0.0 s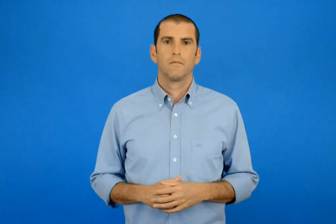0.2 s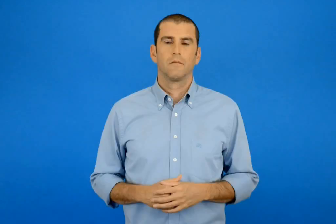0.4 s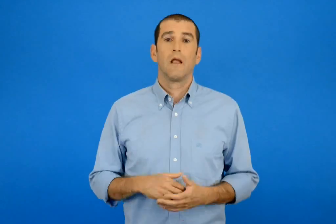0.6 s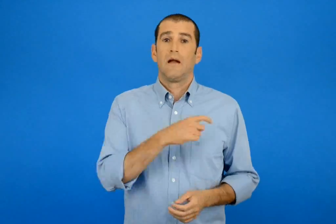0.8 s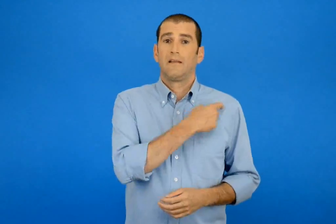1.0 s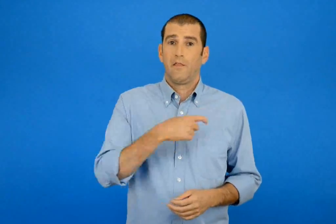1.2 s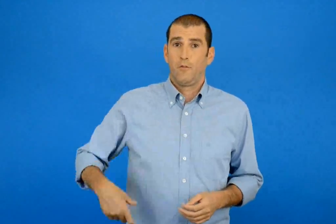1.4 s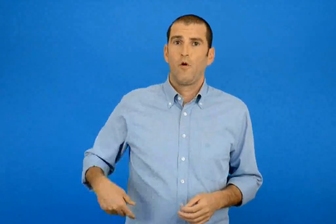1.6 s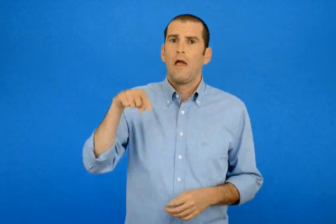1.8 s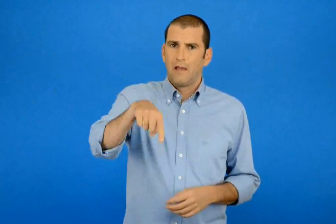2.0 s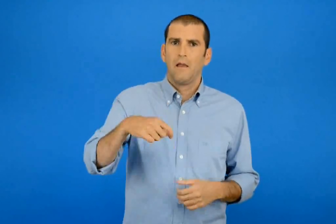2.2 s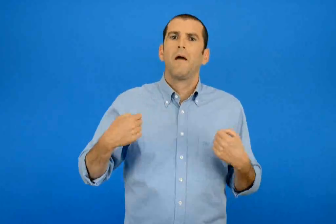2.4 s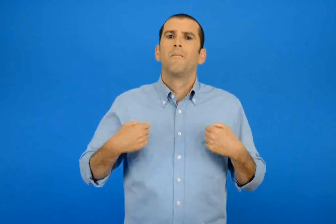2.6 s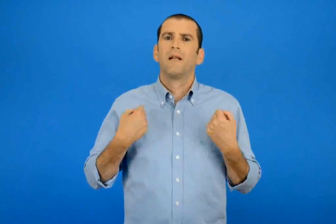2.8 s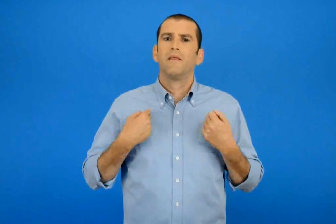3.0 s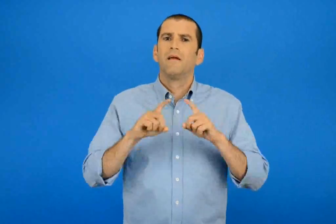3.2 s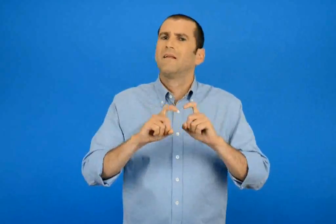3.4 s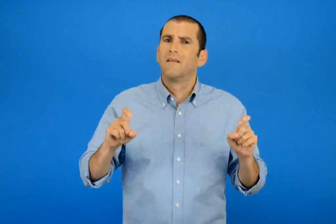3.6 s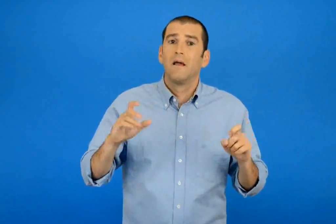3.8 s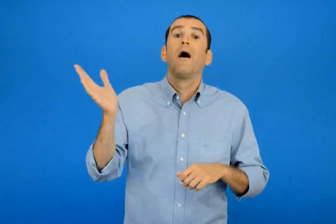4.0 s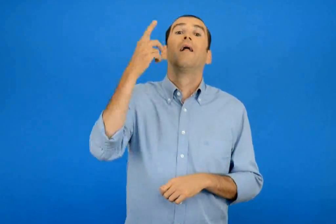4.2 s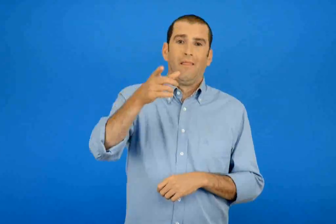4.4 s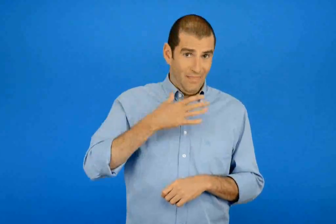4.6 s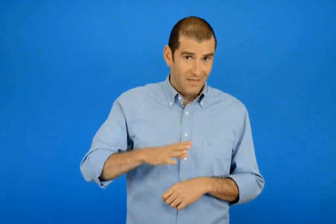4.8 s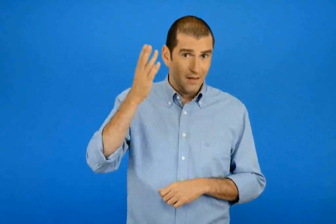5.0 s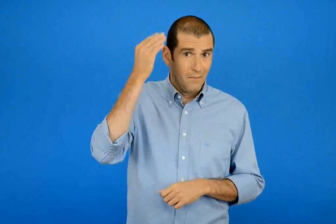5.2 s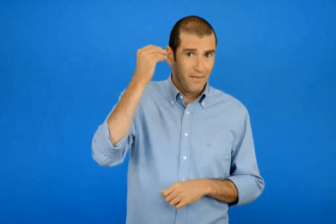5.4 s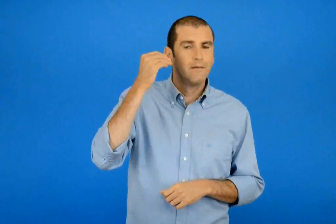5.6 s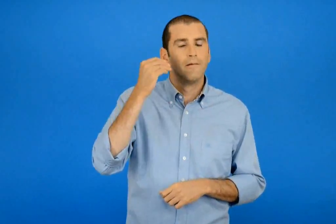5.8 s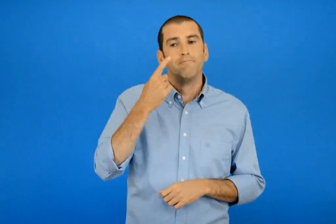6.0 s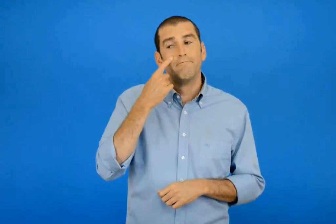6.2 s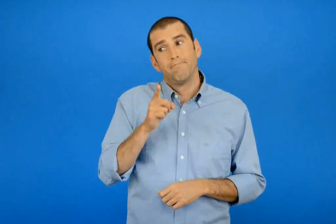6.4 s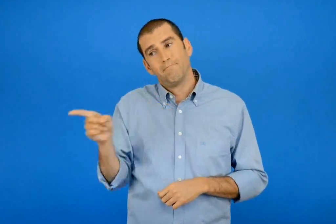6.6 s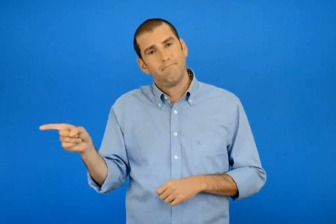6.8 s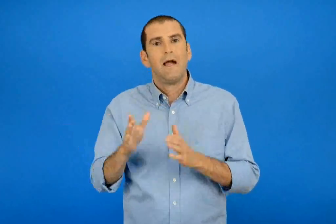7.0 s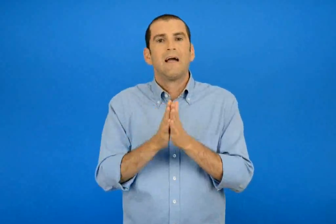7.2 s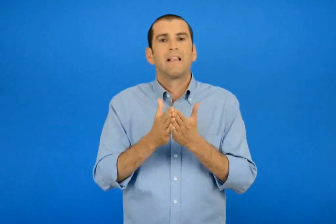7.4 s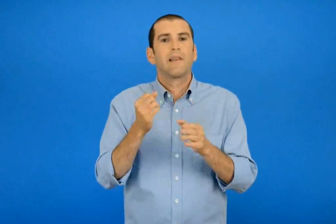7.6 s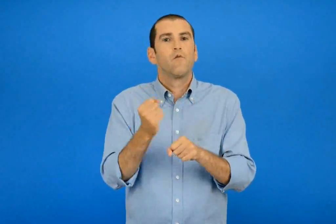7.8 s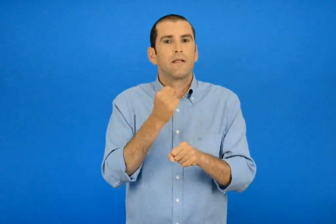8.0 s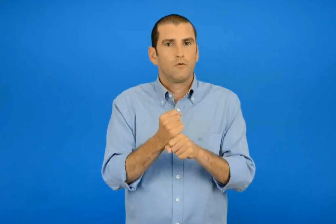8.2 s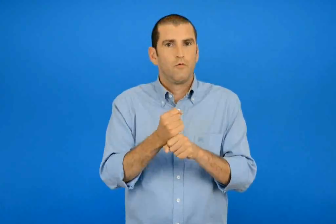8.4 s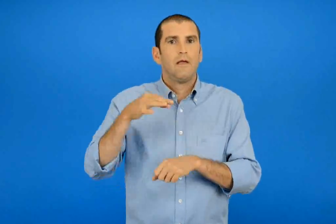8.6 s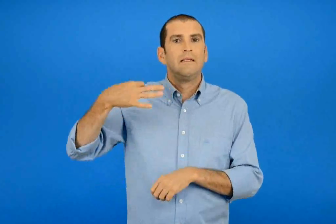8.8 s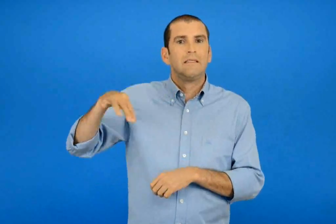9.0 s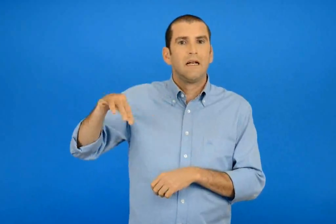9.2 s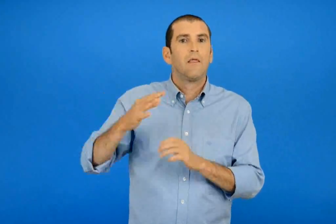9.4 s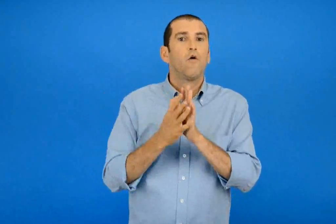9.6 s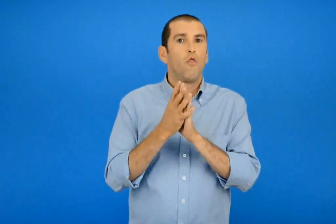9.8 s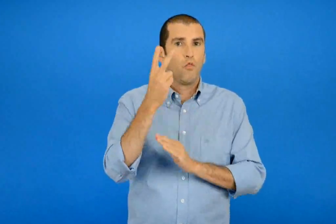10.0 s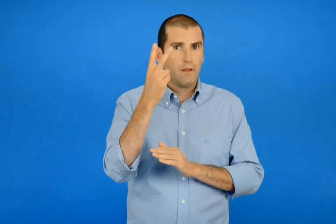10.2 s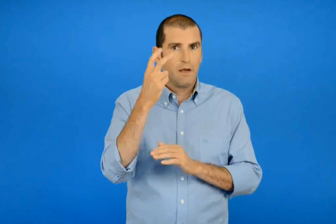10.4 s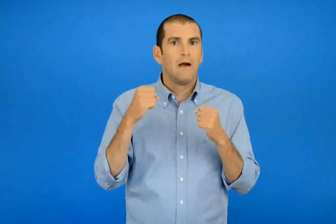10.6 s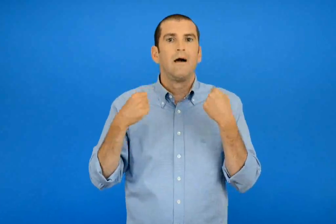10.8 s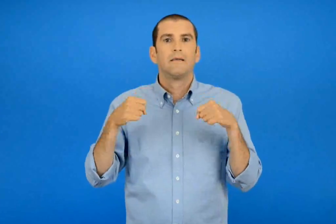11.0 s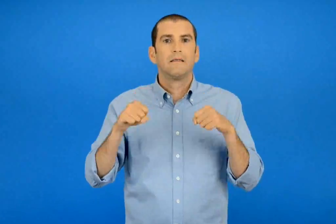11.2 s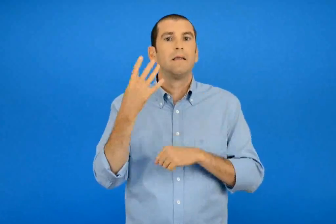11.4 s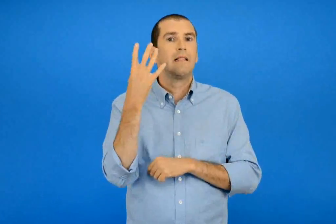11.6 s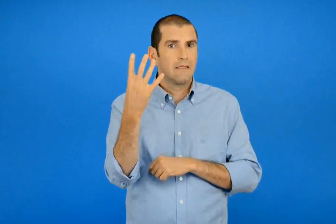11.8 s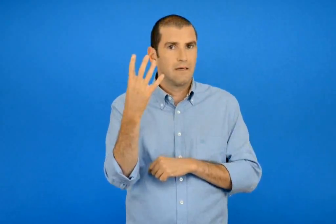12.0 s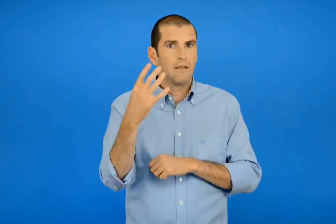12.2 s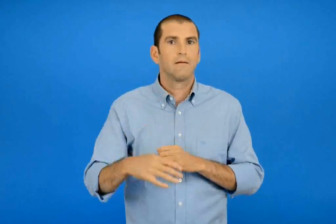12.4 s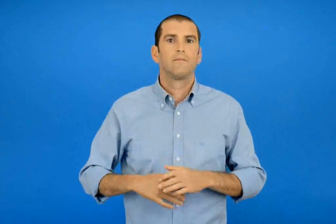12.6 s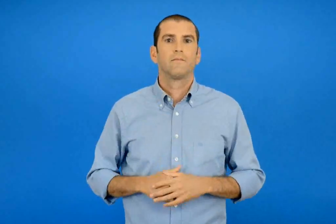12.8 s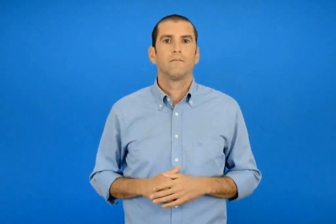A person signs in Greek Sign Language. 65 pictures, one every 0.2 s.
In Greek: αν θέλεις να μάθεις ποιό παιχνίδι έπαιξαν μέσα στο ταχυδρομείο πήγαινε στη σελίδα 12 στο τετράδιο εργασιών στην άσκηση 4
